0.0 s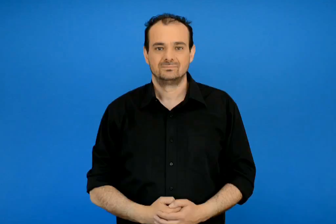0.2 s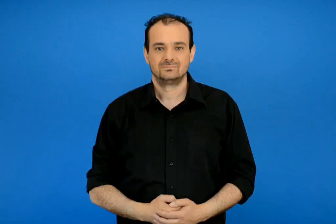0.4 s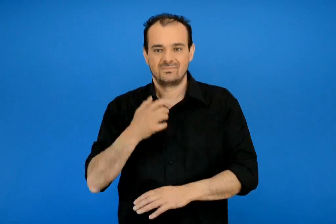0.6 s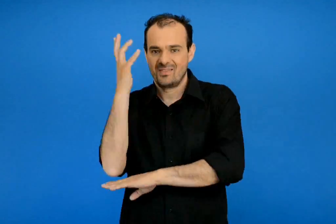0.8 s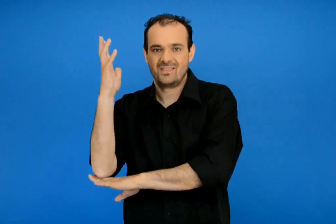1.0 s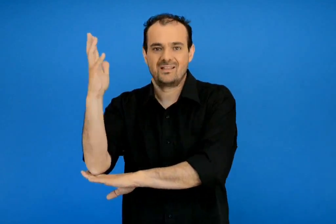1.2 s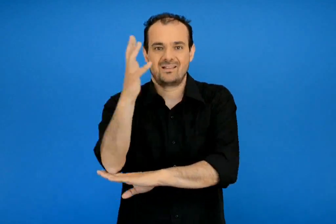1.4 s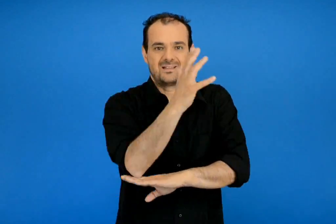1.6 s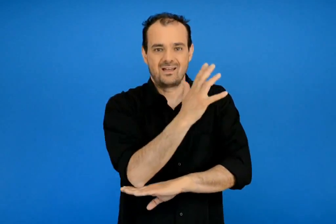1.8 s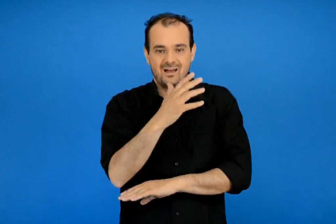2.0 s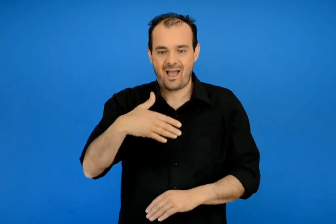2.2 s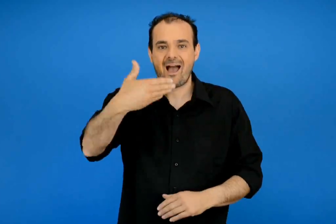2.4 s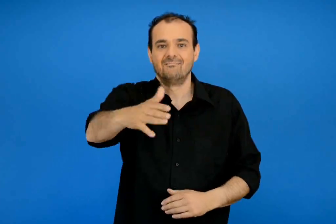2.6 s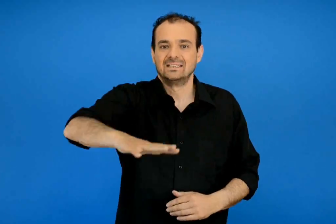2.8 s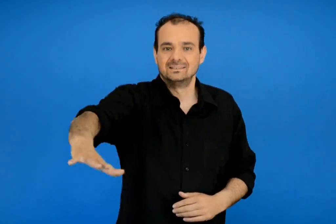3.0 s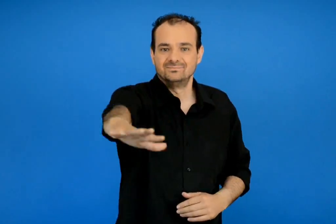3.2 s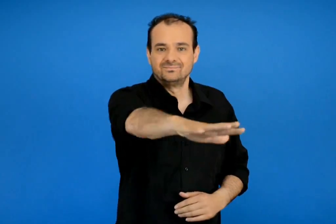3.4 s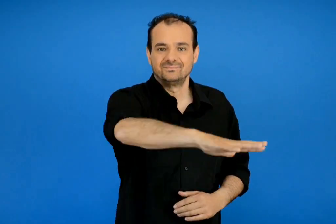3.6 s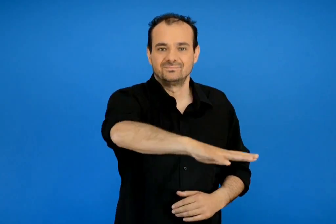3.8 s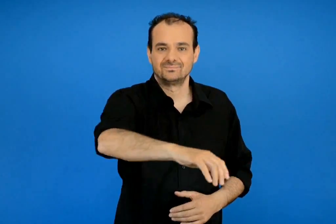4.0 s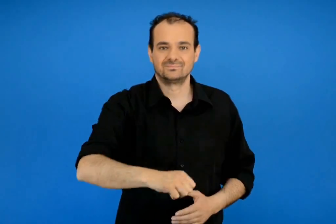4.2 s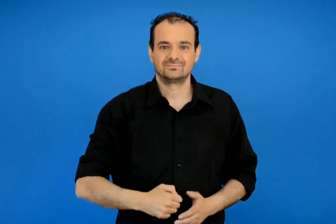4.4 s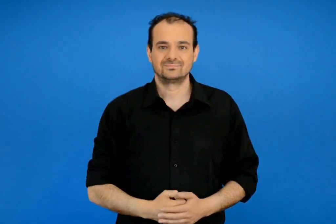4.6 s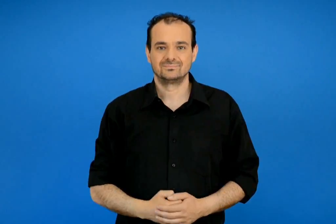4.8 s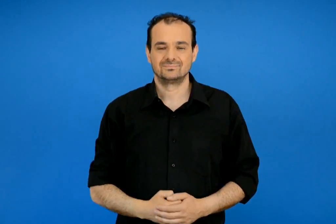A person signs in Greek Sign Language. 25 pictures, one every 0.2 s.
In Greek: δέντρα στην αυλή
